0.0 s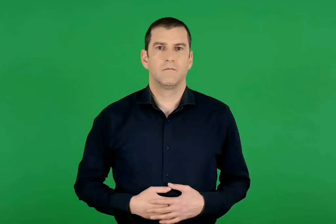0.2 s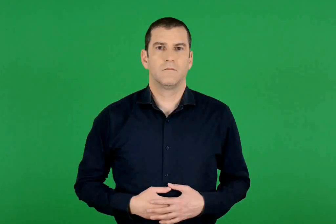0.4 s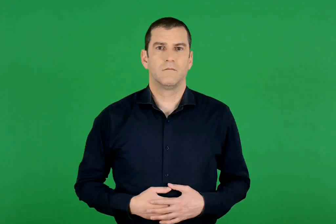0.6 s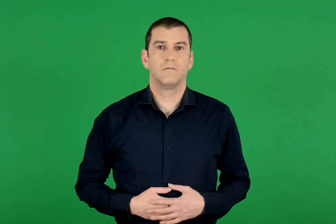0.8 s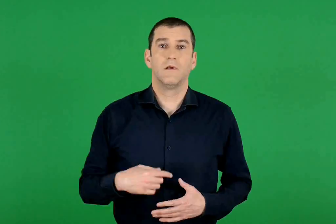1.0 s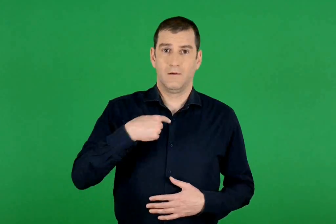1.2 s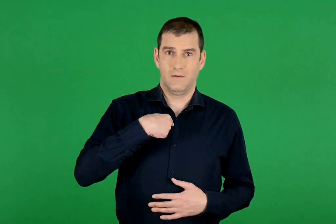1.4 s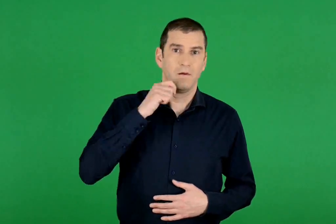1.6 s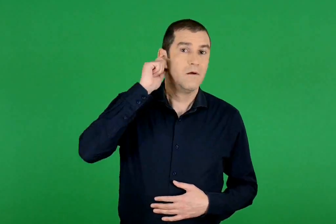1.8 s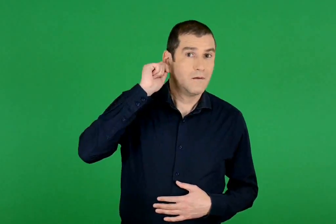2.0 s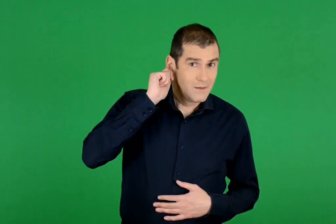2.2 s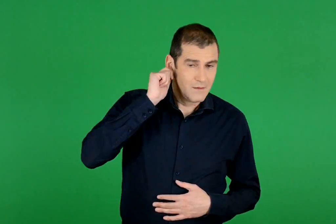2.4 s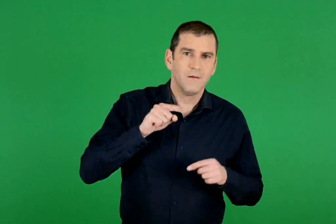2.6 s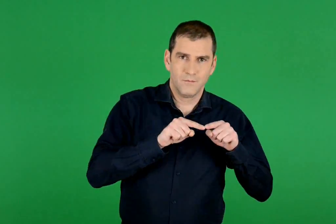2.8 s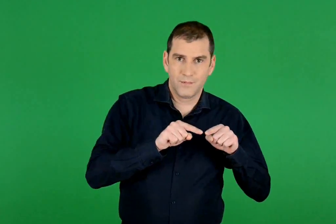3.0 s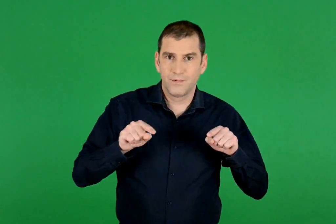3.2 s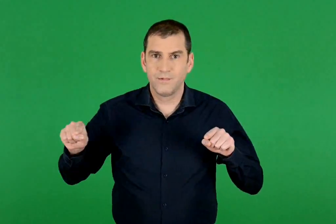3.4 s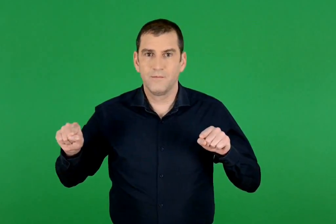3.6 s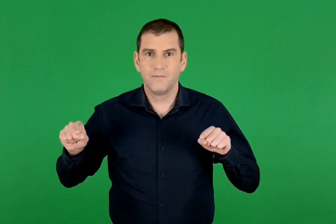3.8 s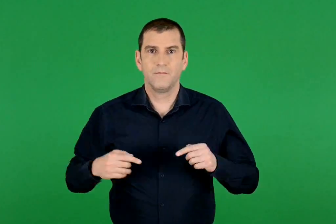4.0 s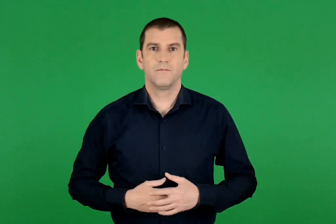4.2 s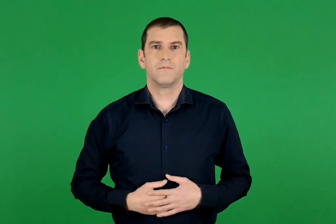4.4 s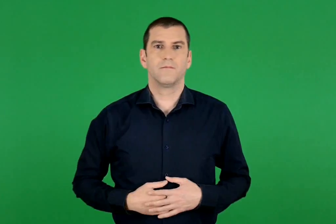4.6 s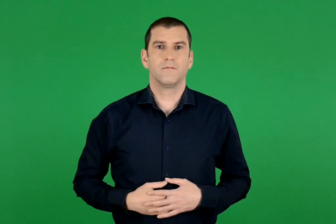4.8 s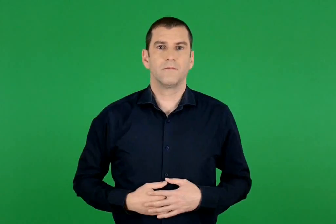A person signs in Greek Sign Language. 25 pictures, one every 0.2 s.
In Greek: εμένα με λένε
